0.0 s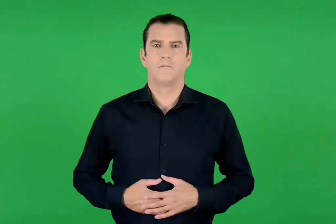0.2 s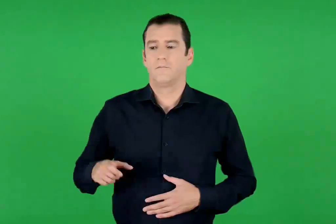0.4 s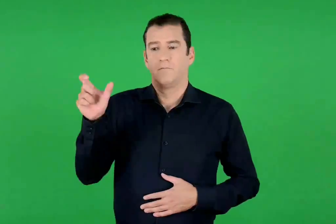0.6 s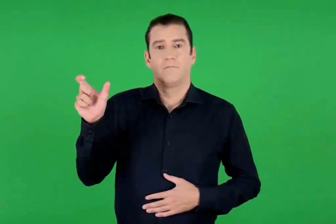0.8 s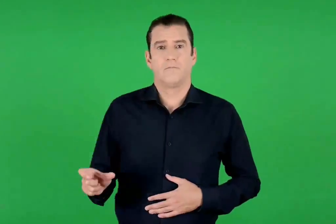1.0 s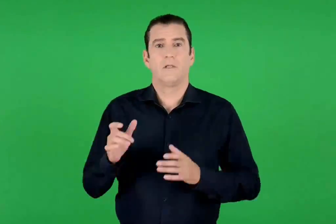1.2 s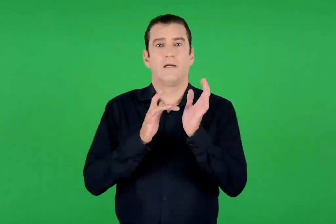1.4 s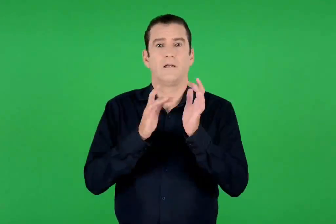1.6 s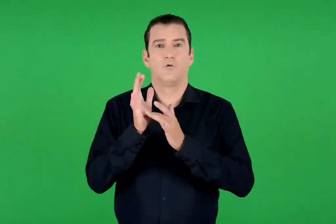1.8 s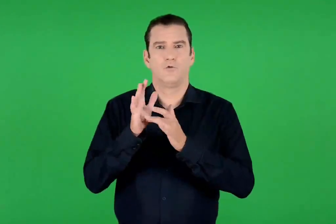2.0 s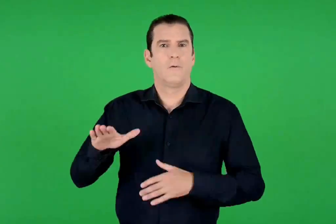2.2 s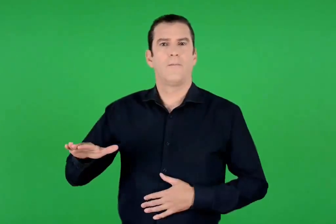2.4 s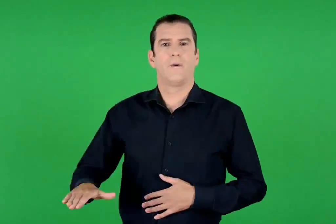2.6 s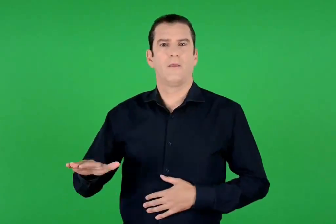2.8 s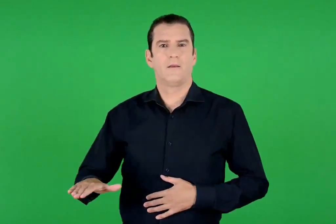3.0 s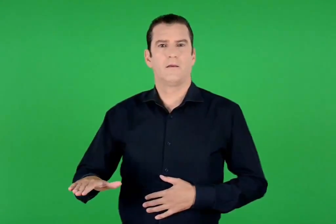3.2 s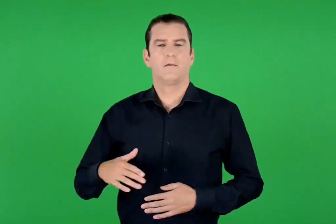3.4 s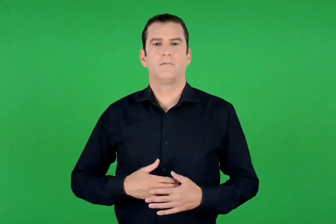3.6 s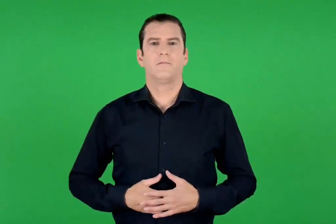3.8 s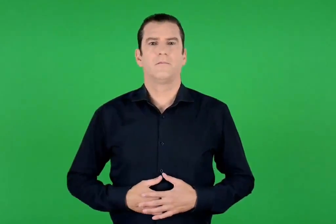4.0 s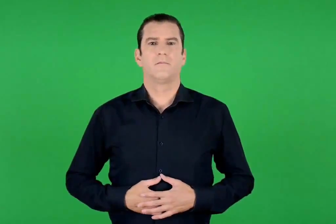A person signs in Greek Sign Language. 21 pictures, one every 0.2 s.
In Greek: ο ιησούς ως παιδί
